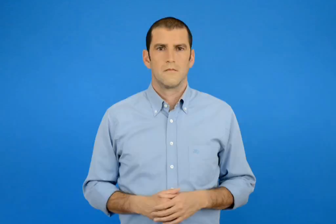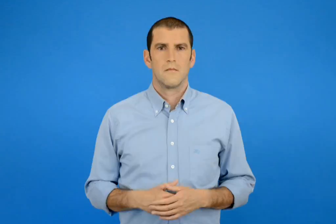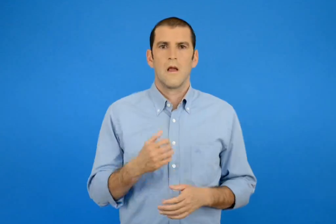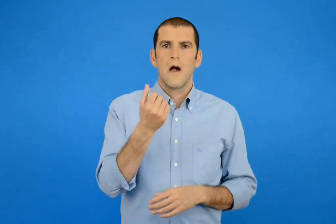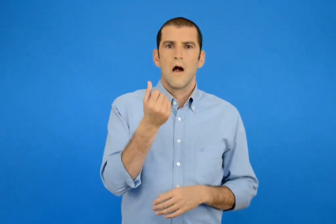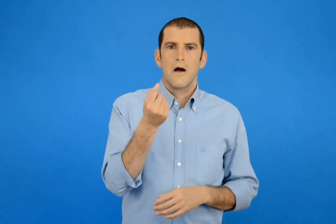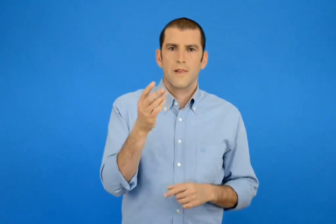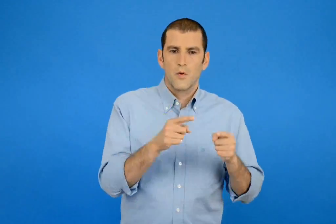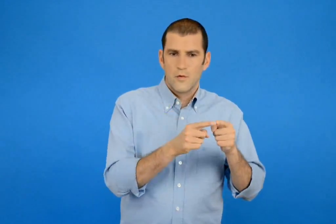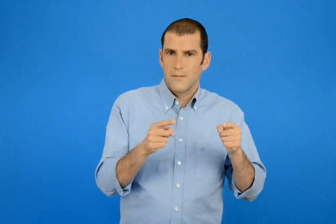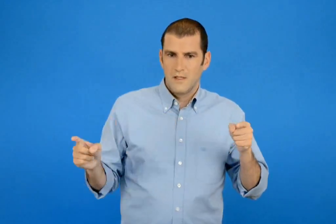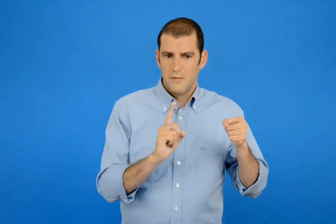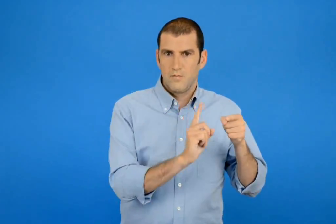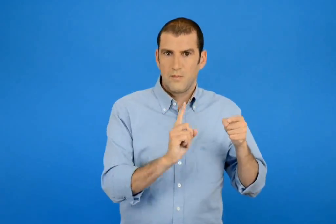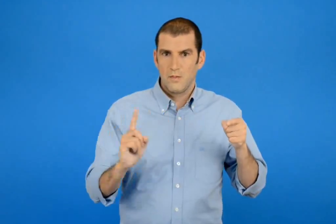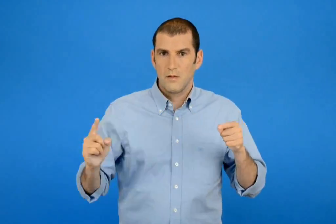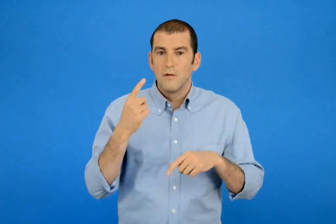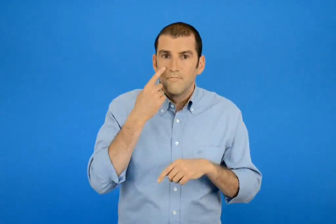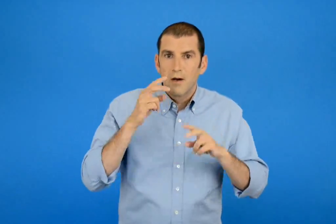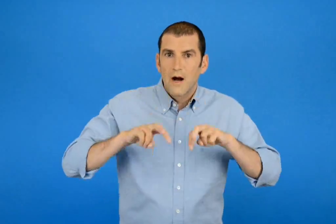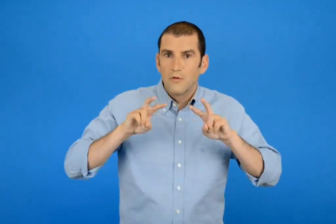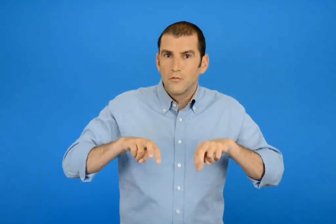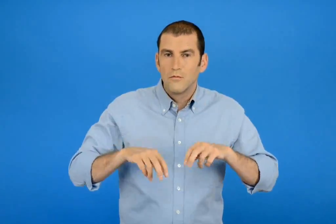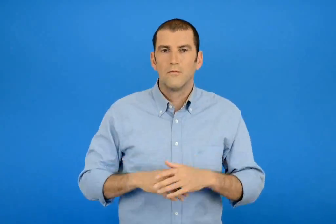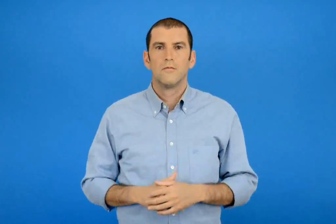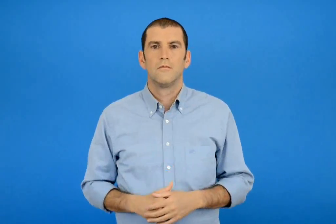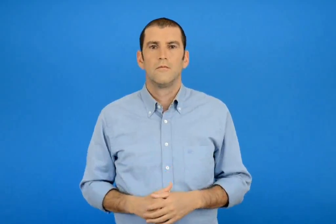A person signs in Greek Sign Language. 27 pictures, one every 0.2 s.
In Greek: ελέγχω με την αριθμογραμμή
